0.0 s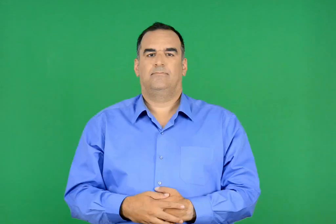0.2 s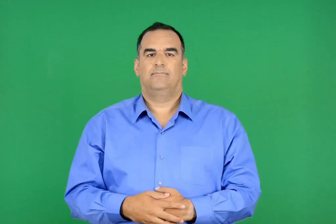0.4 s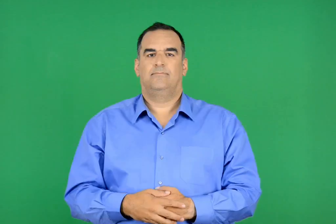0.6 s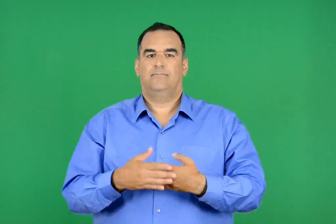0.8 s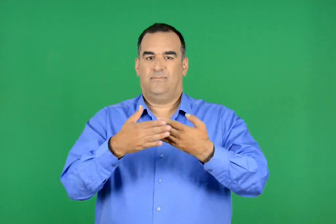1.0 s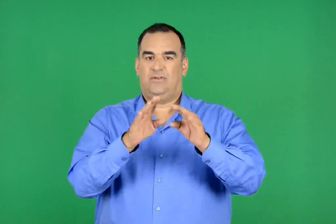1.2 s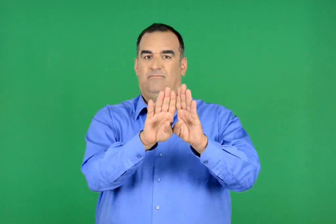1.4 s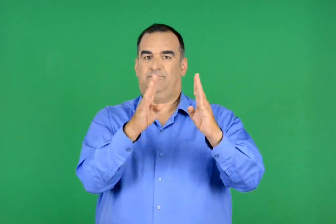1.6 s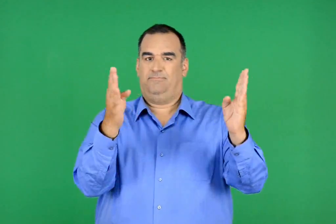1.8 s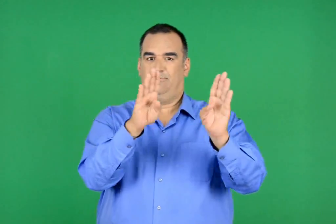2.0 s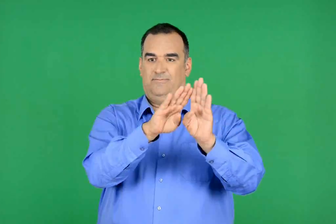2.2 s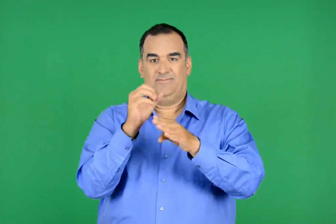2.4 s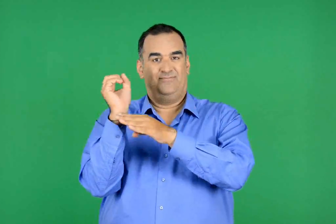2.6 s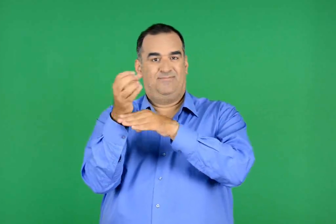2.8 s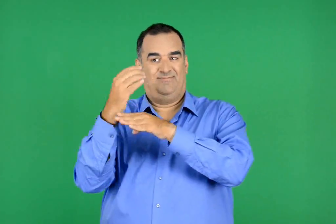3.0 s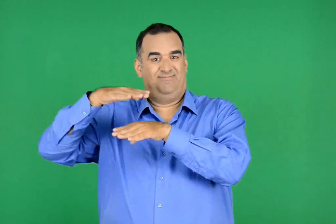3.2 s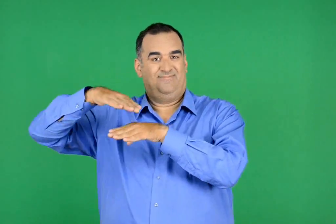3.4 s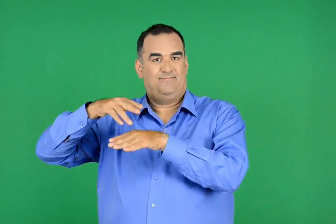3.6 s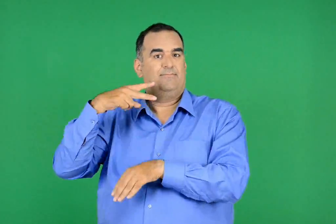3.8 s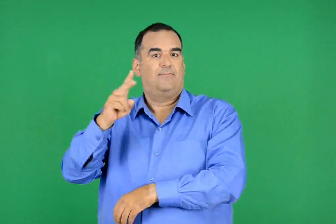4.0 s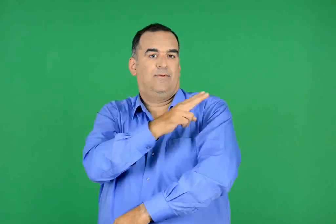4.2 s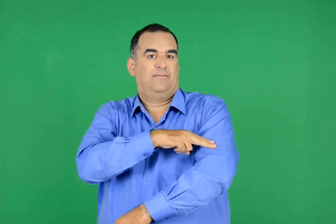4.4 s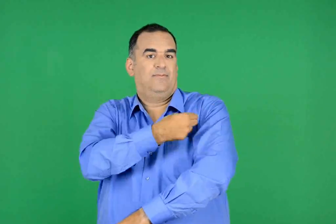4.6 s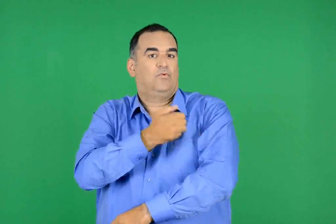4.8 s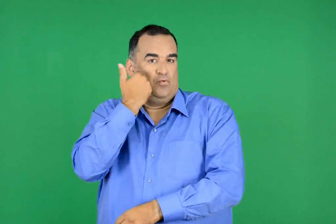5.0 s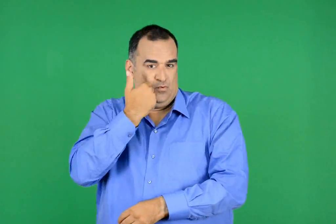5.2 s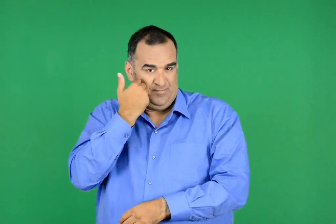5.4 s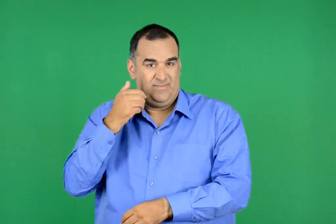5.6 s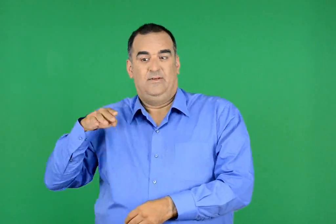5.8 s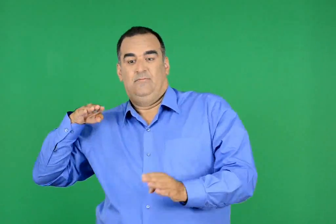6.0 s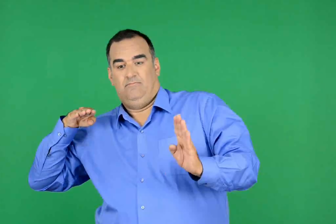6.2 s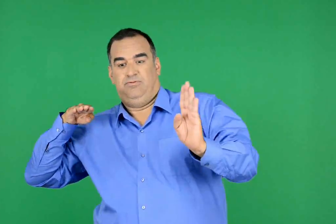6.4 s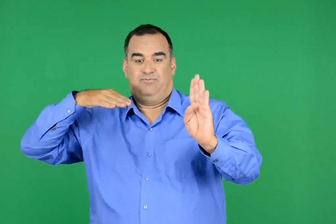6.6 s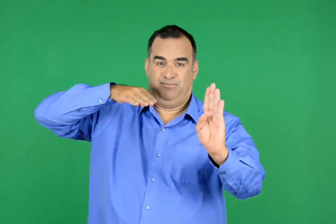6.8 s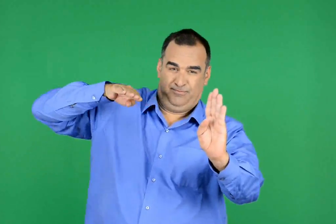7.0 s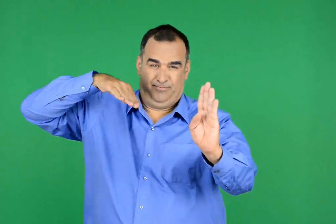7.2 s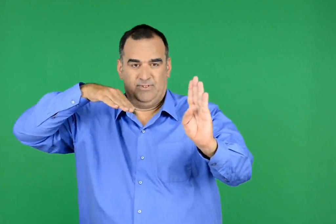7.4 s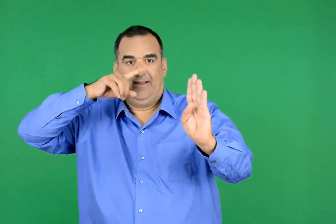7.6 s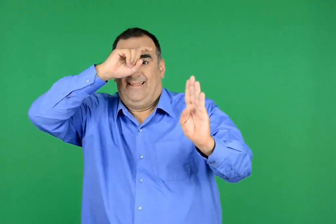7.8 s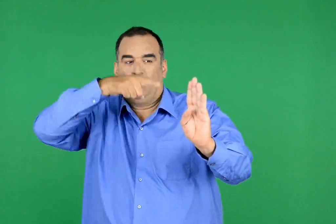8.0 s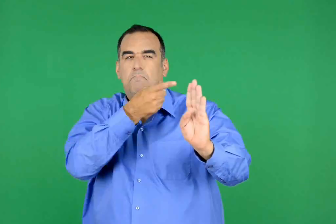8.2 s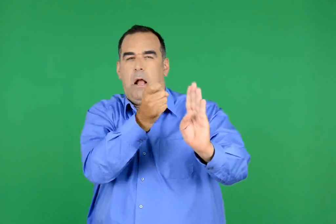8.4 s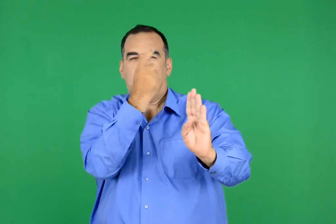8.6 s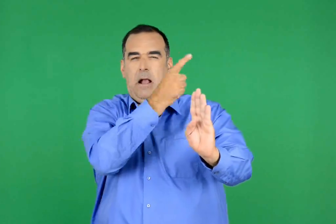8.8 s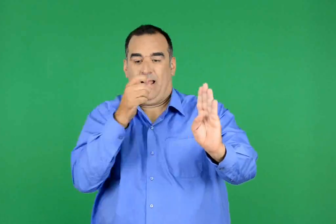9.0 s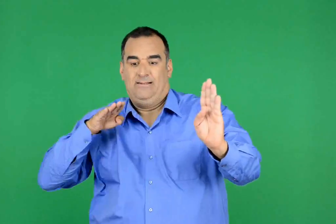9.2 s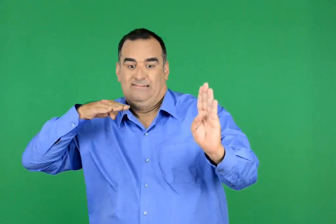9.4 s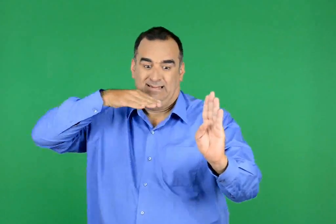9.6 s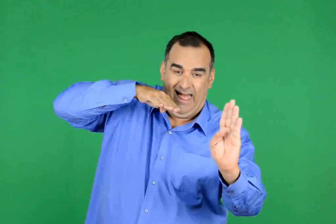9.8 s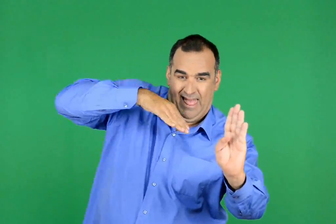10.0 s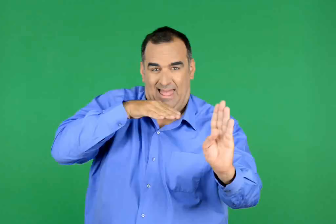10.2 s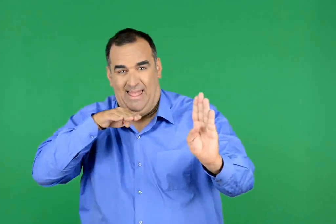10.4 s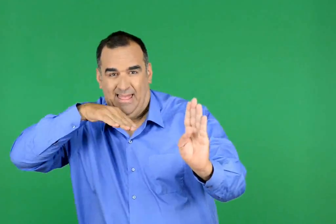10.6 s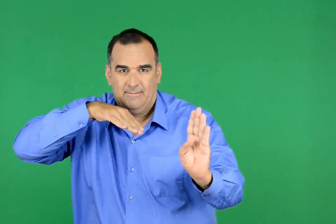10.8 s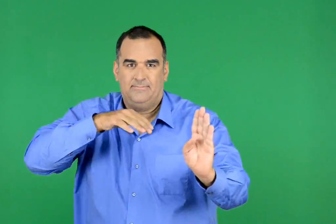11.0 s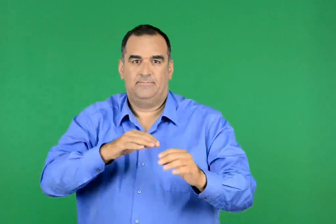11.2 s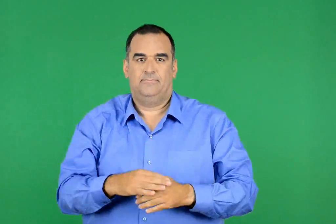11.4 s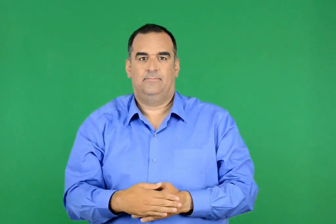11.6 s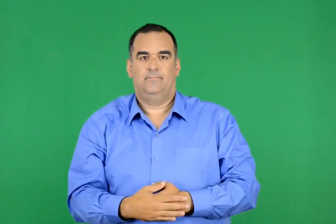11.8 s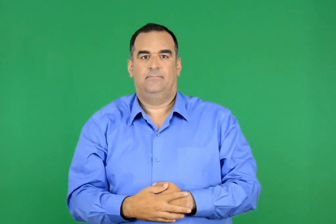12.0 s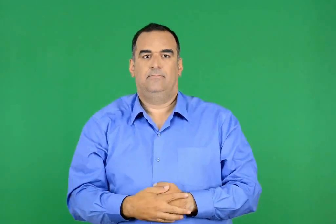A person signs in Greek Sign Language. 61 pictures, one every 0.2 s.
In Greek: τα αυτοκίνητα του ερυθρού σταυρού δυσκολεύονται από τους πυροβολισμούς να σταματήσουν μπροστά στην πόρτα
